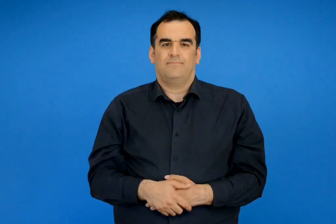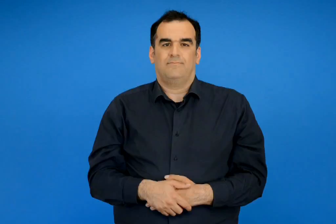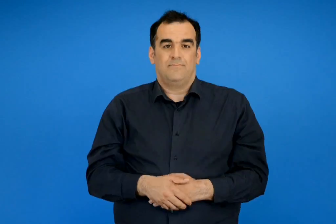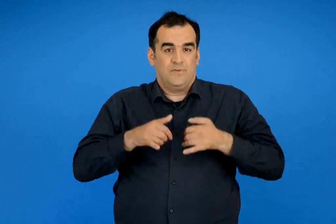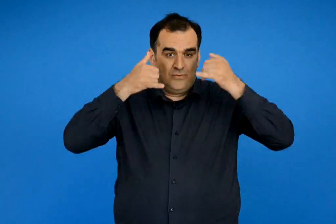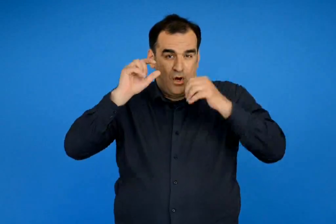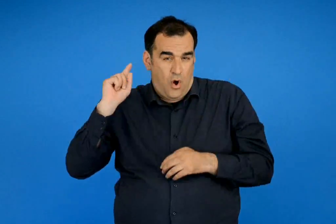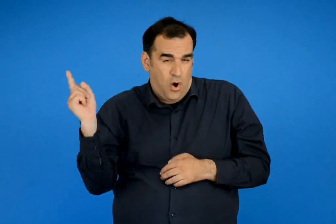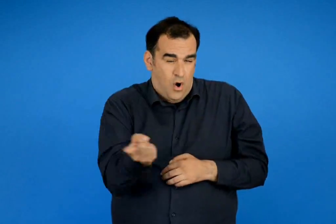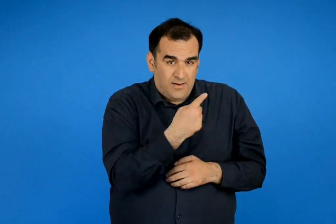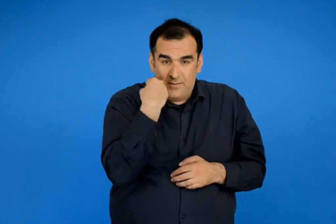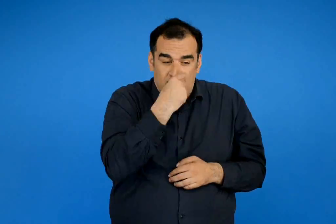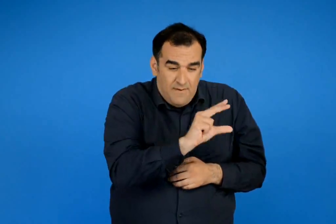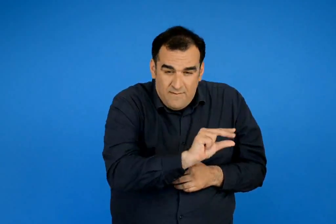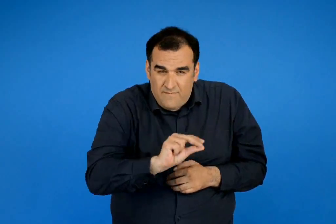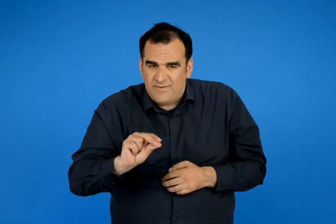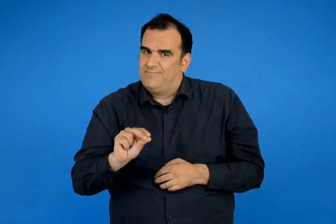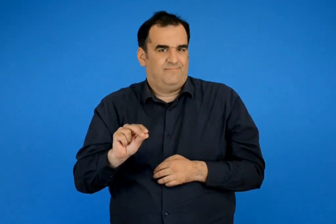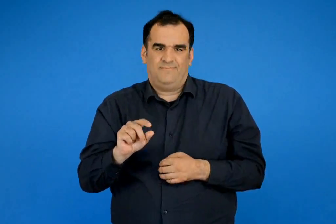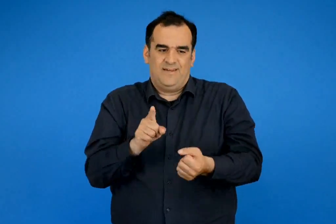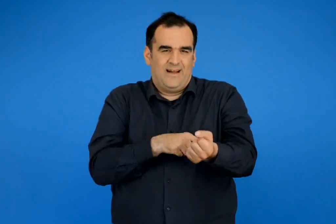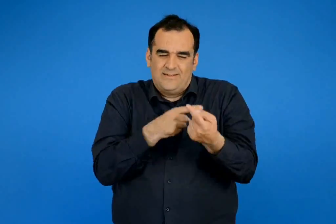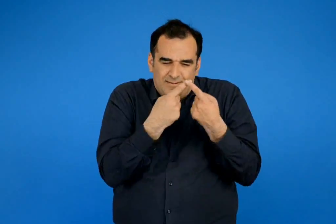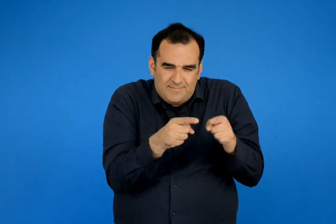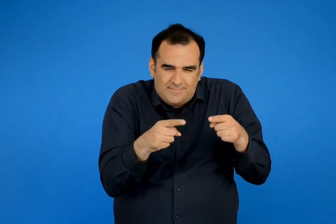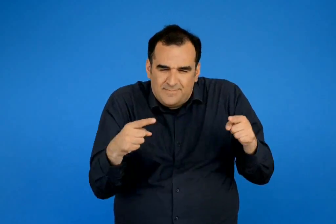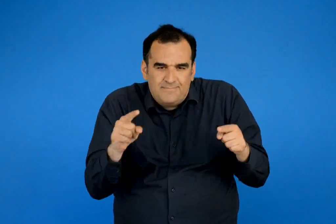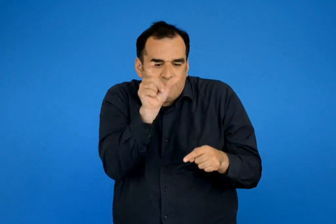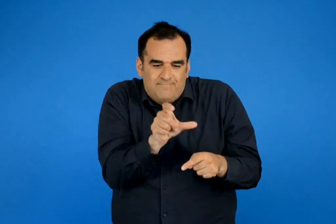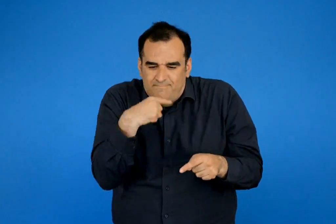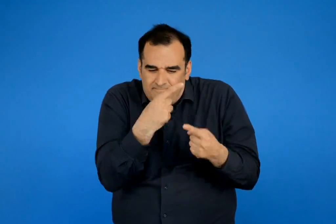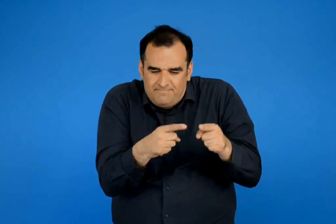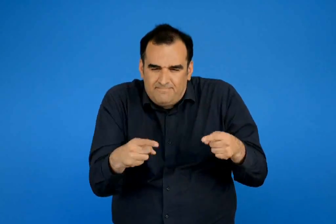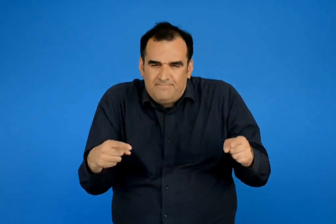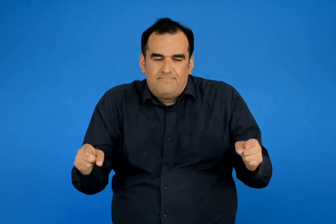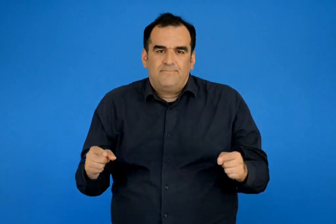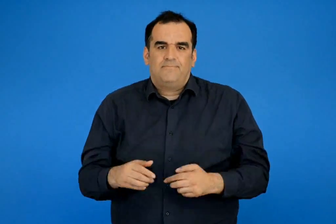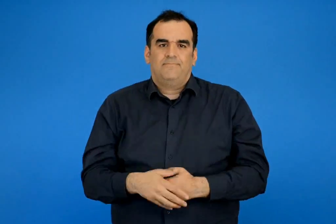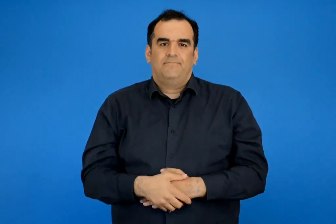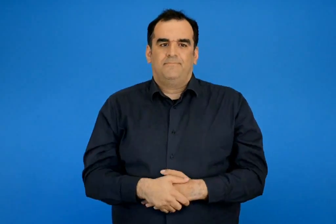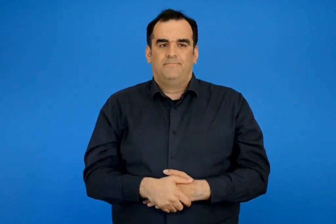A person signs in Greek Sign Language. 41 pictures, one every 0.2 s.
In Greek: όλα τα ζώα δεν είναι ιδιά έχουν κάποια χαρακτηριστικά που τα κάνουν να διαφέρουν μεταξύ τους
